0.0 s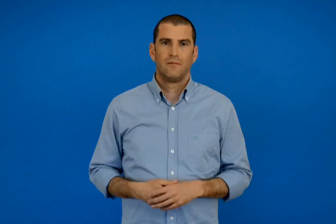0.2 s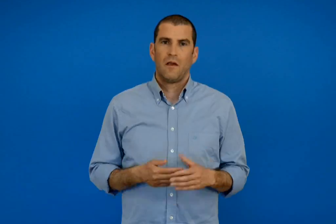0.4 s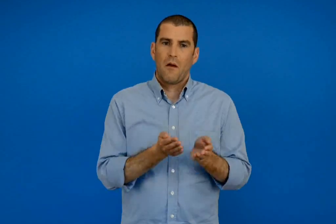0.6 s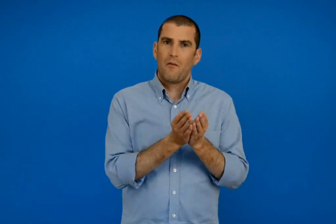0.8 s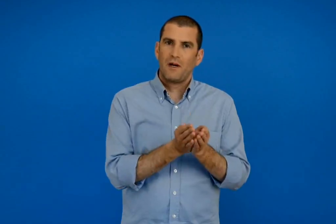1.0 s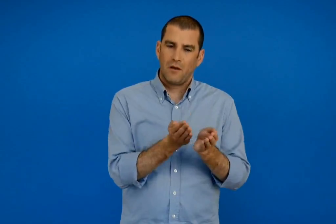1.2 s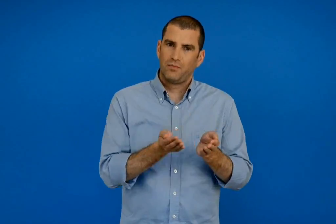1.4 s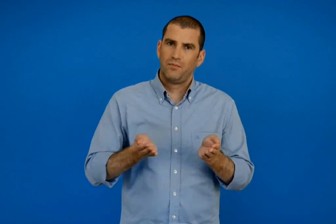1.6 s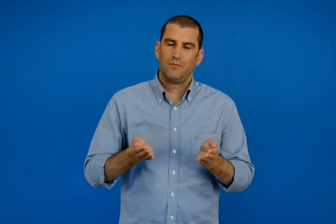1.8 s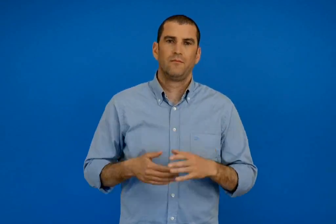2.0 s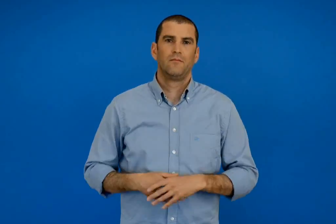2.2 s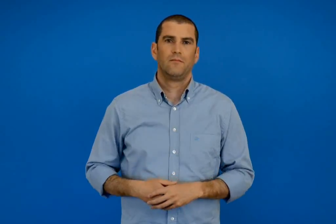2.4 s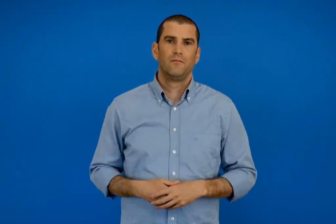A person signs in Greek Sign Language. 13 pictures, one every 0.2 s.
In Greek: πλοία
